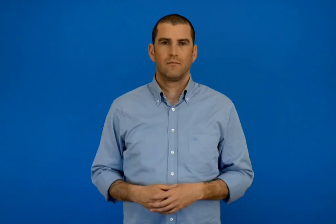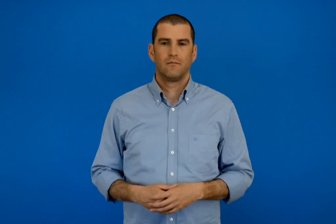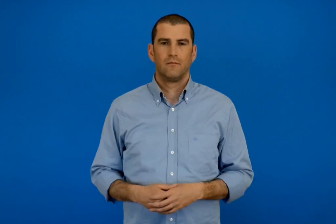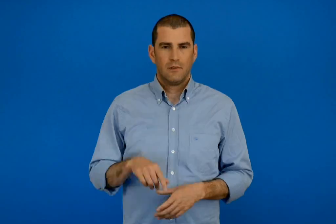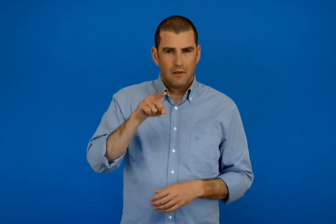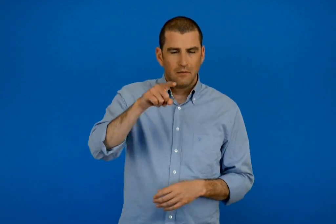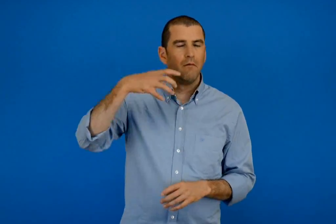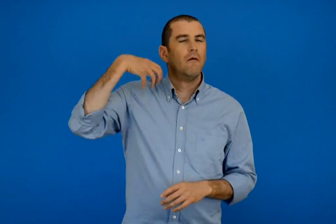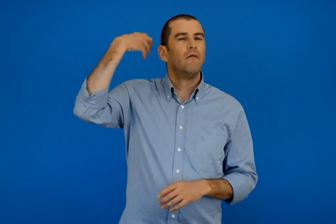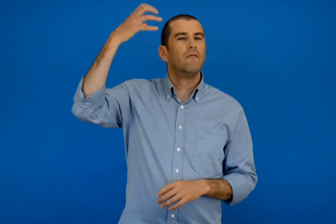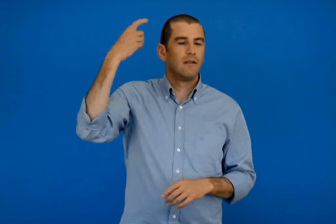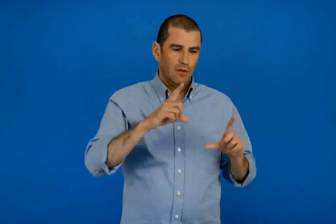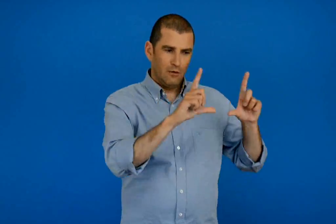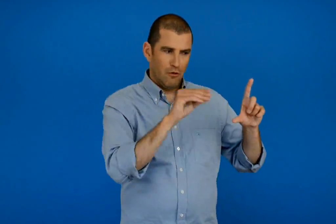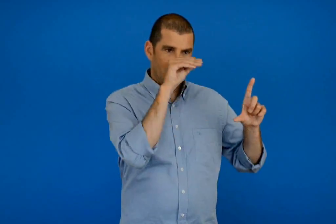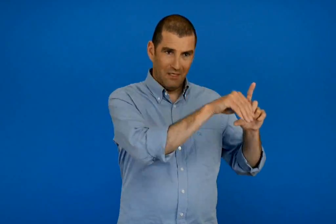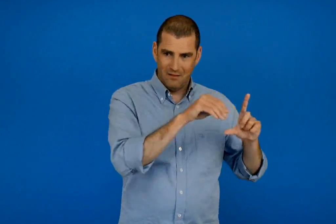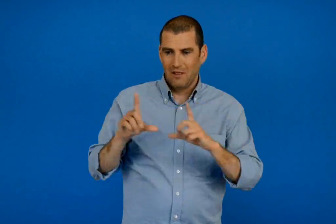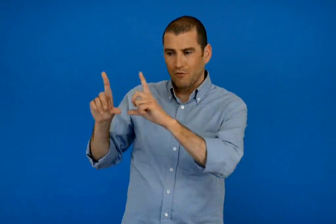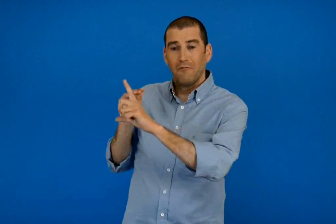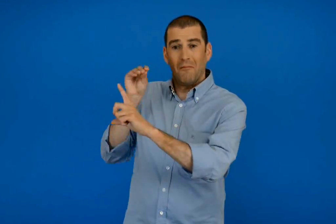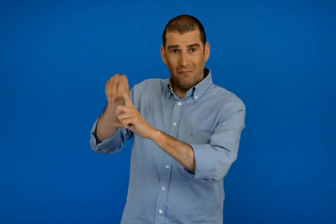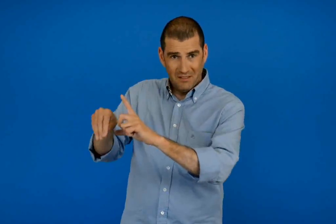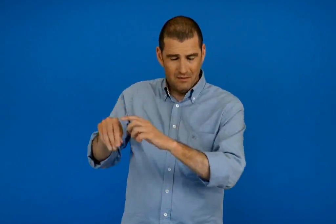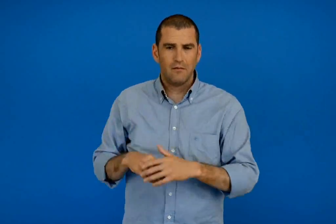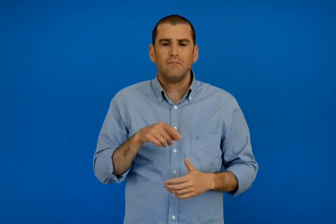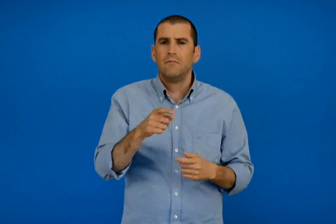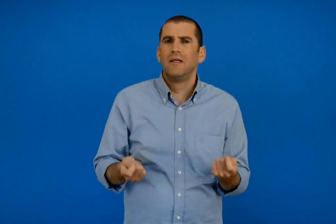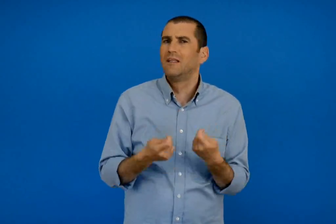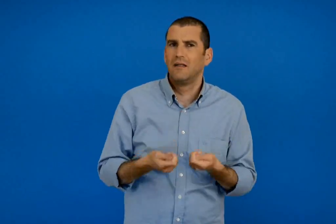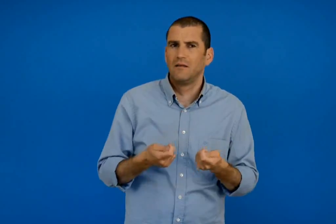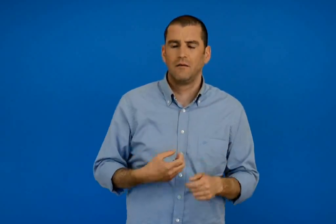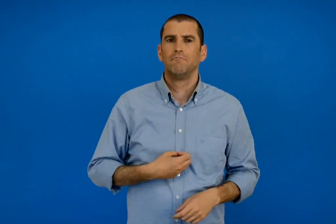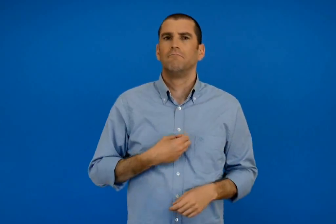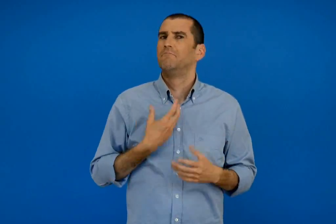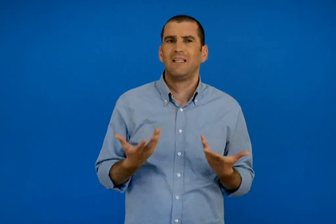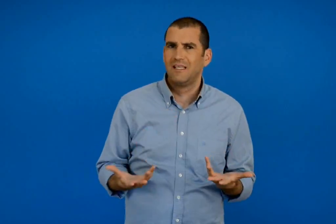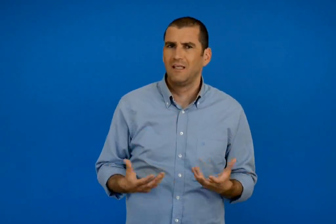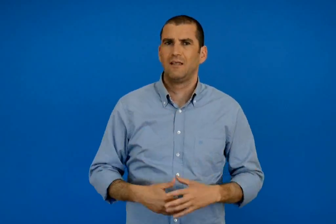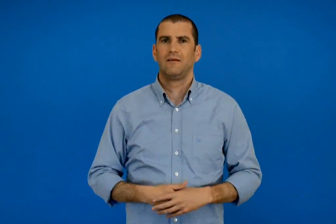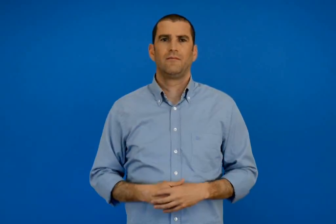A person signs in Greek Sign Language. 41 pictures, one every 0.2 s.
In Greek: φαντάσου ότι είσαι μέσα σε κάθε εικόνα τι κάνεις ; τι νιώθεις ;
